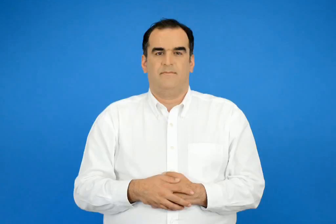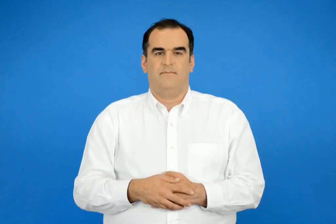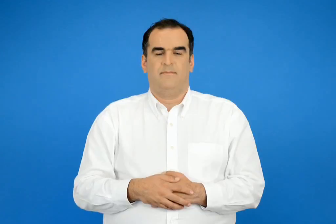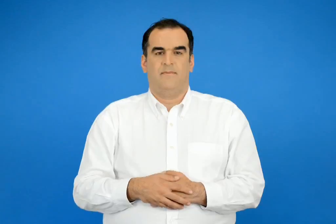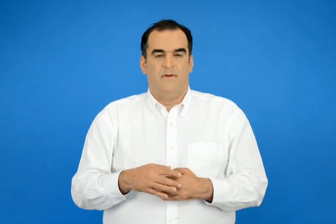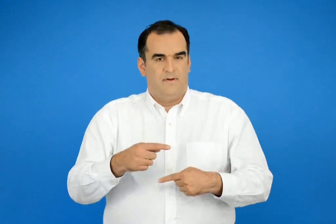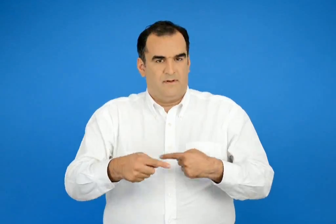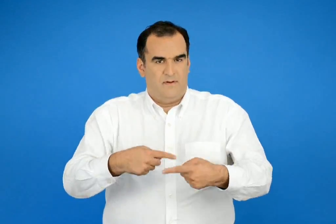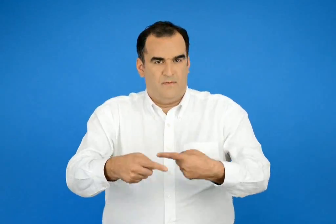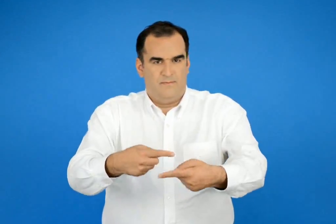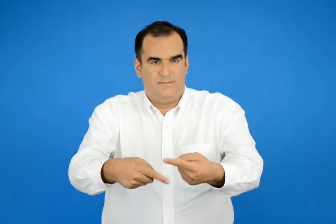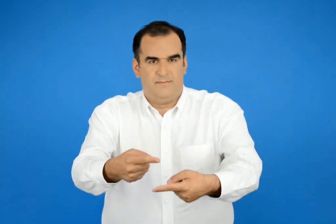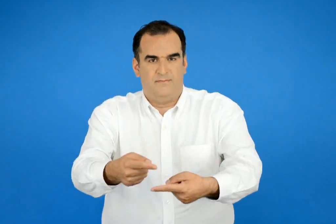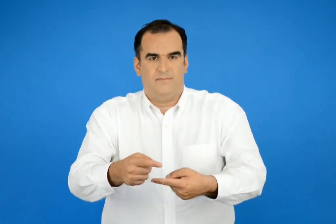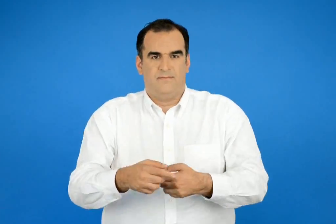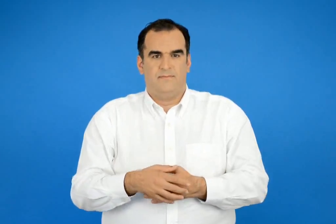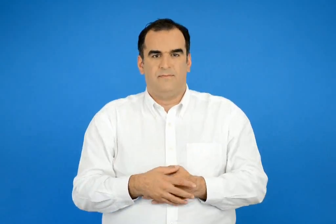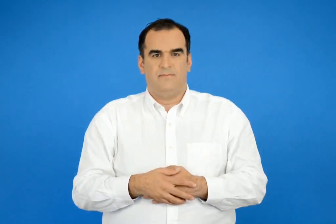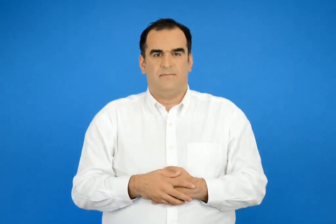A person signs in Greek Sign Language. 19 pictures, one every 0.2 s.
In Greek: κυλώ
